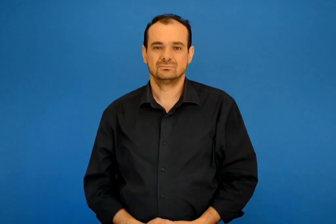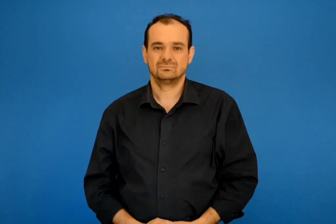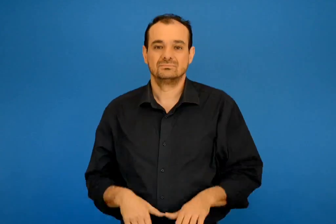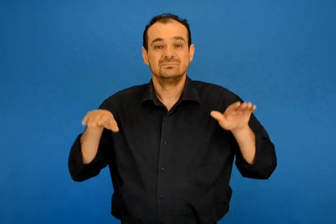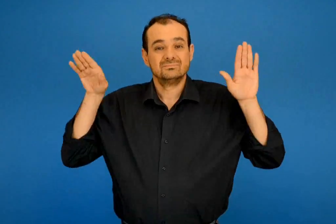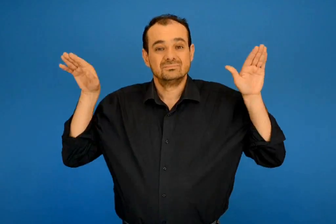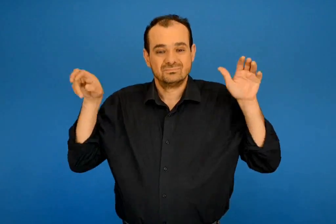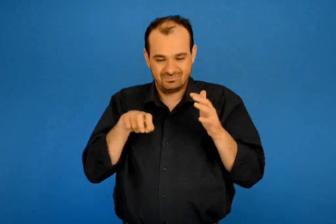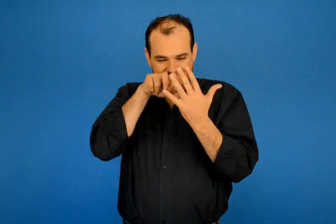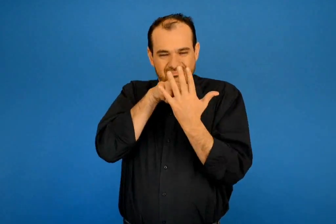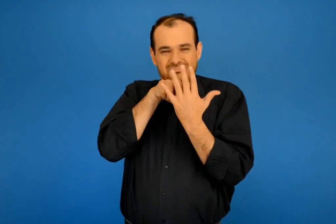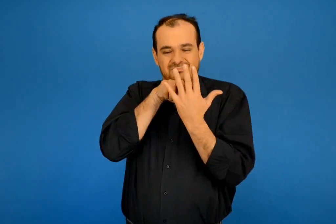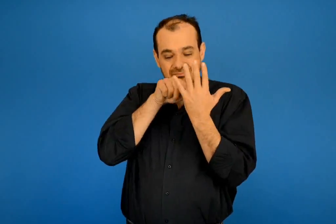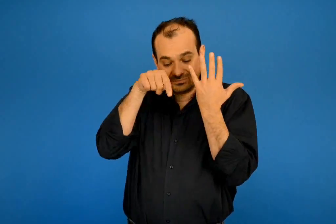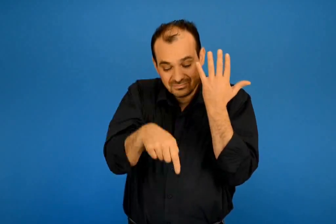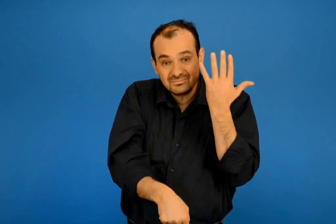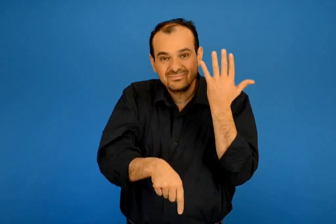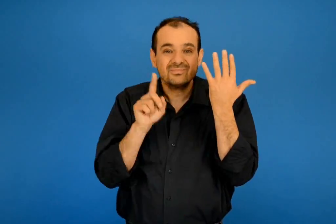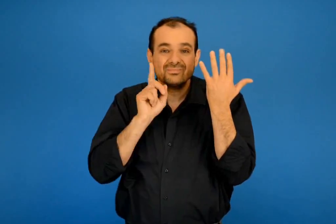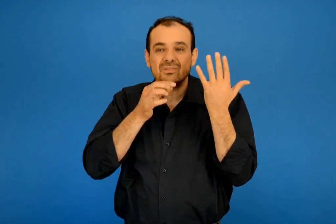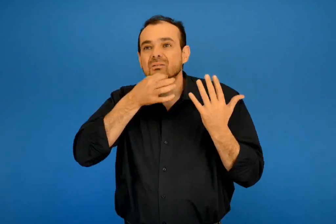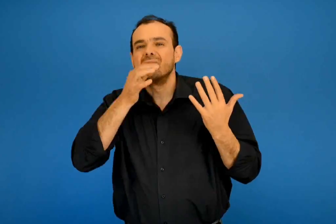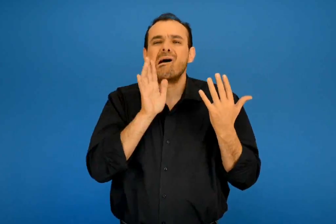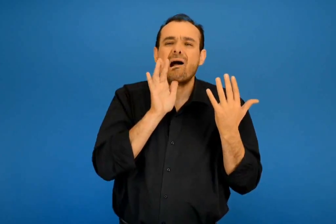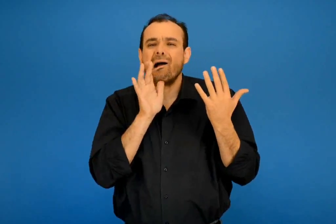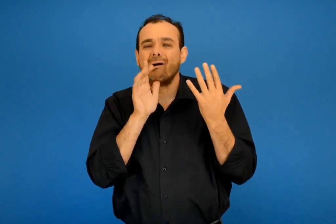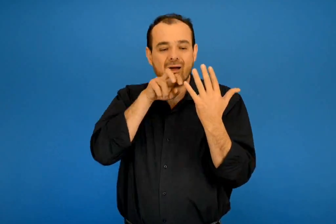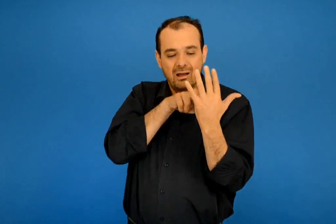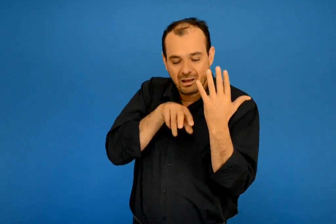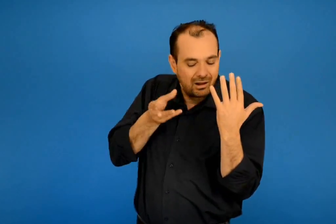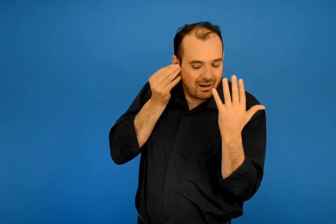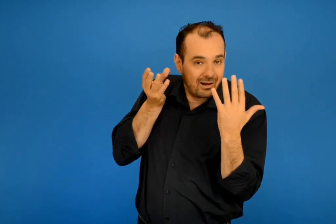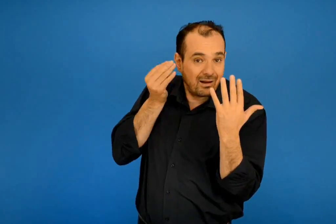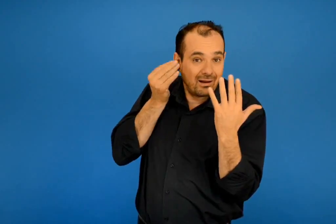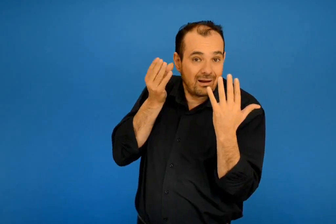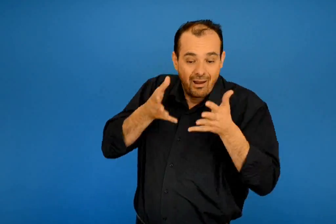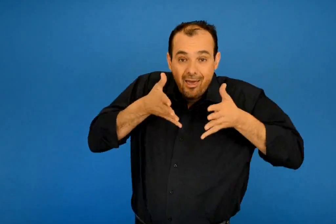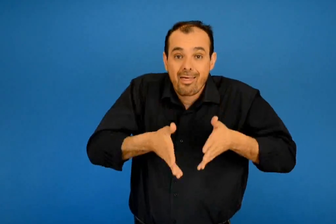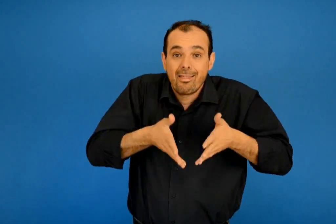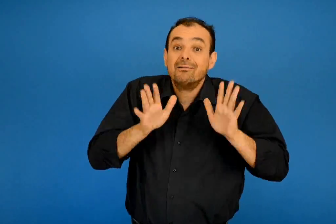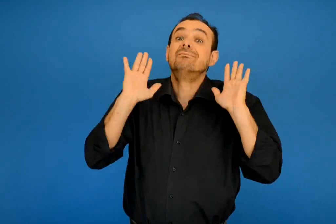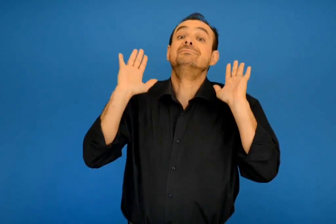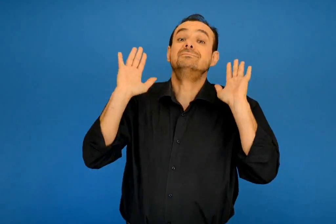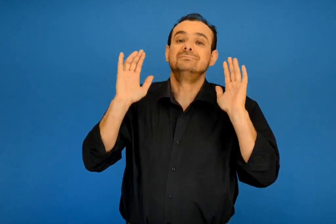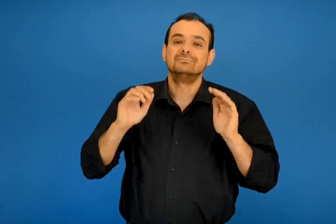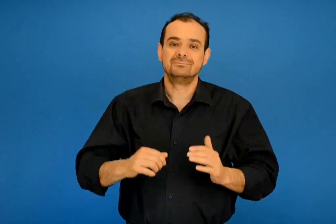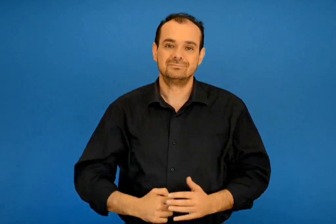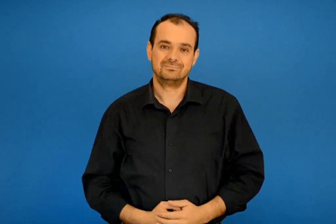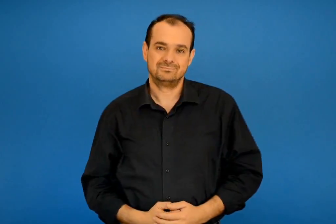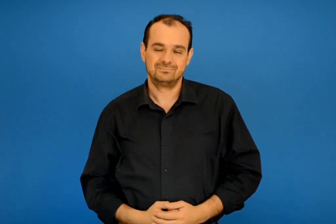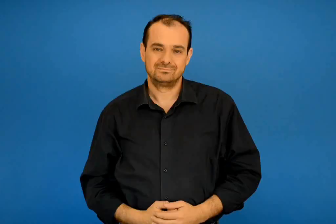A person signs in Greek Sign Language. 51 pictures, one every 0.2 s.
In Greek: τα πουλιά την άκουγαν να τραγουδάει με την ψευδή φωνούλα της και δεν την κορόιδευαν
